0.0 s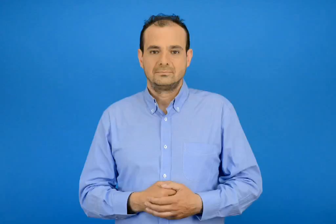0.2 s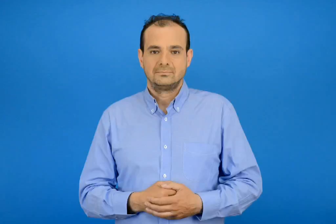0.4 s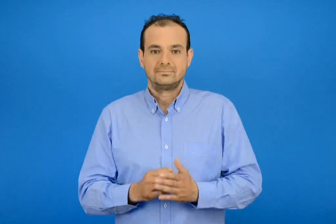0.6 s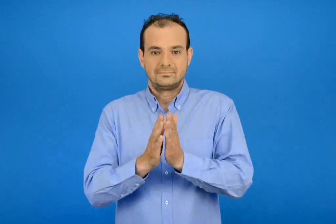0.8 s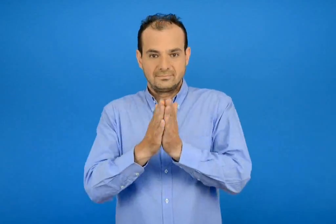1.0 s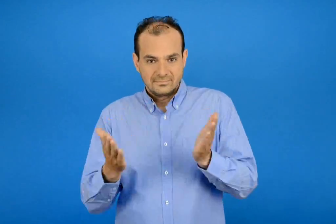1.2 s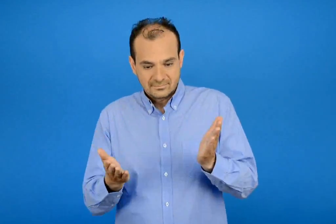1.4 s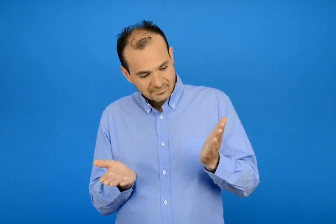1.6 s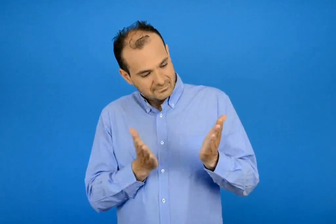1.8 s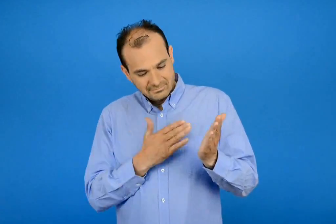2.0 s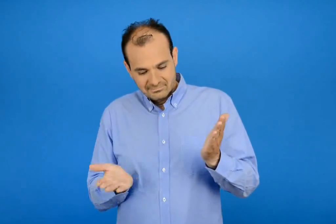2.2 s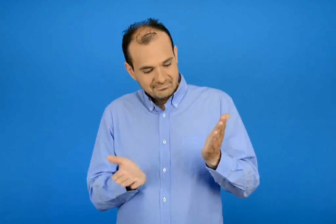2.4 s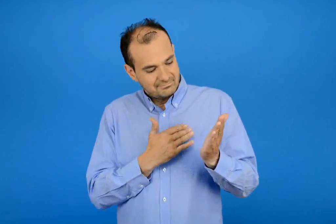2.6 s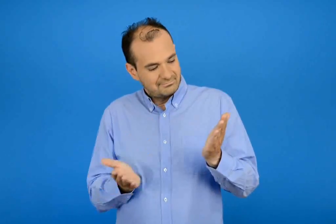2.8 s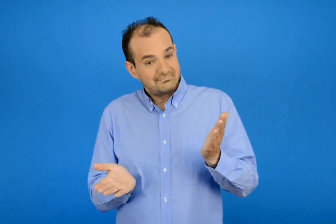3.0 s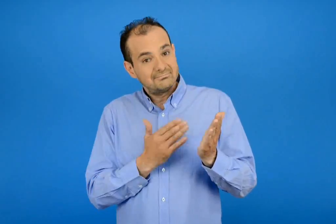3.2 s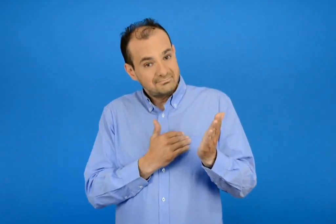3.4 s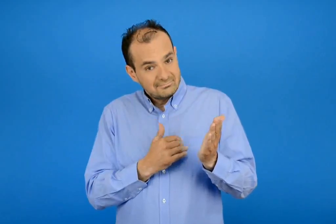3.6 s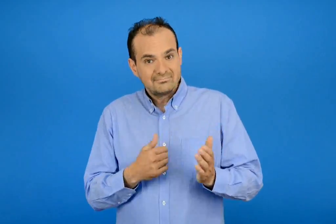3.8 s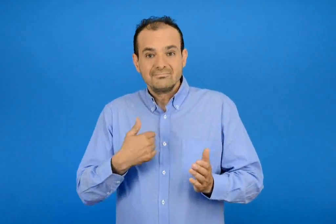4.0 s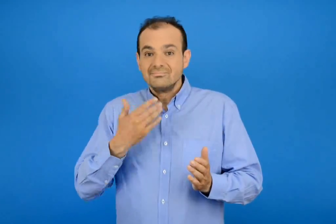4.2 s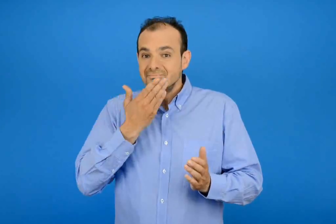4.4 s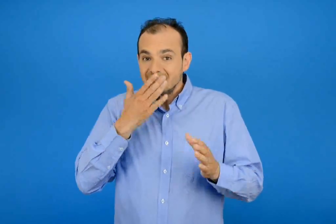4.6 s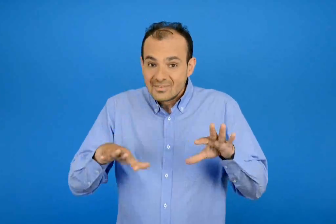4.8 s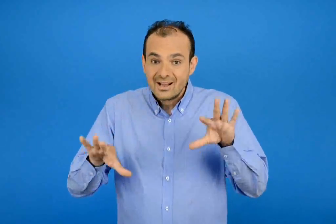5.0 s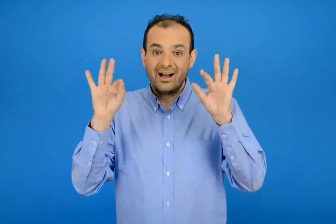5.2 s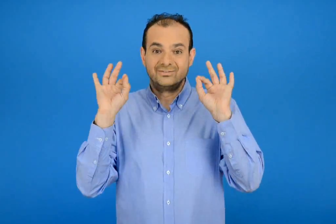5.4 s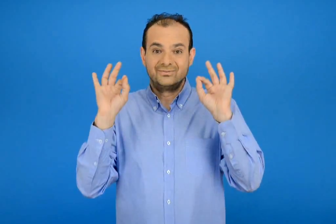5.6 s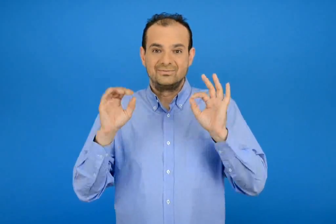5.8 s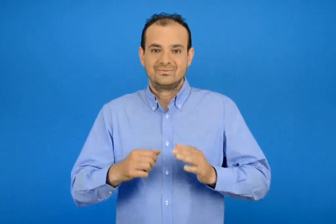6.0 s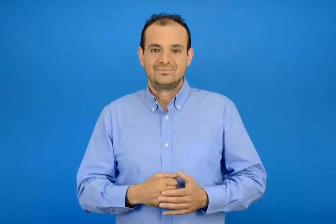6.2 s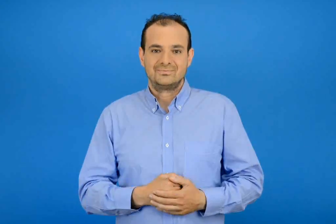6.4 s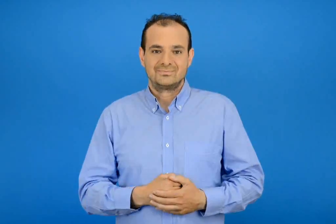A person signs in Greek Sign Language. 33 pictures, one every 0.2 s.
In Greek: το ξεφυλλίζω αρχίζω το διάβασμα
